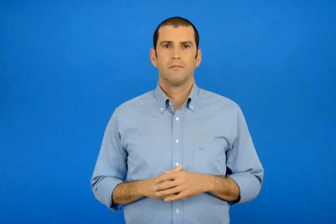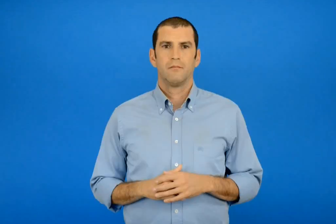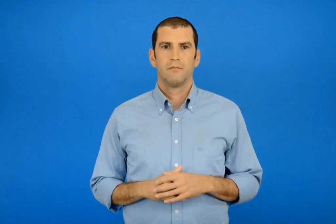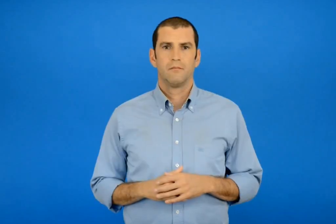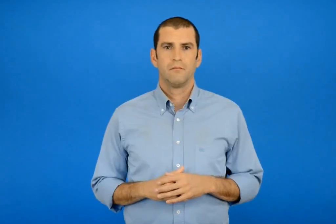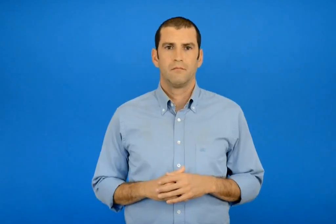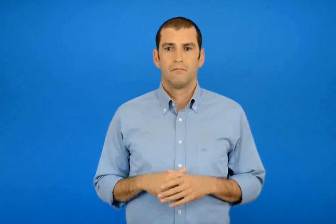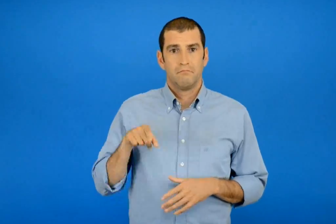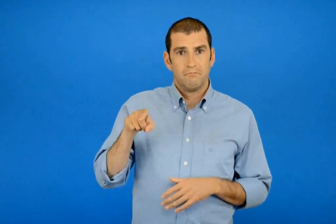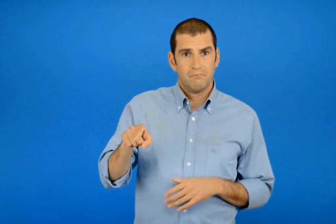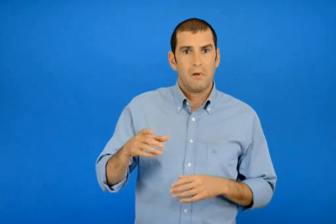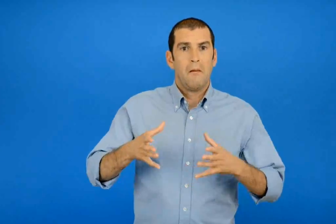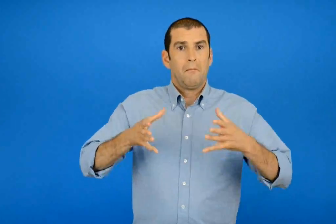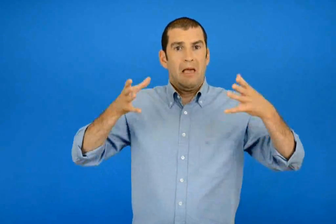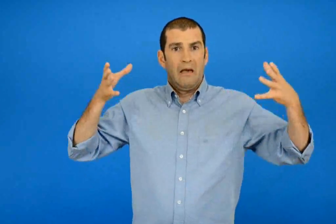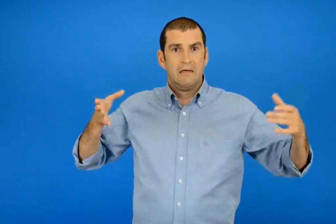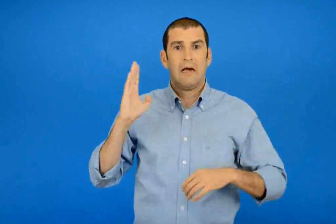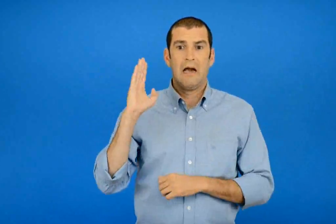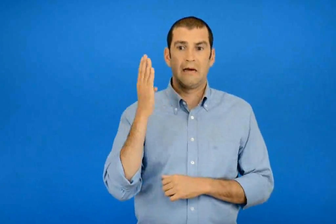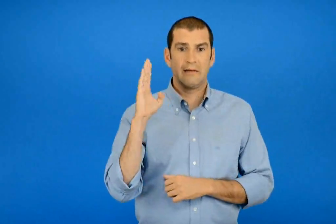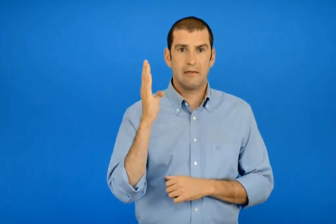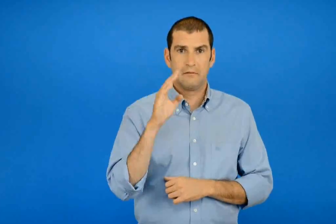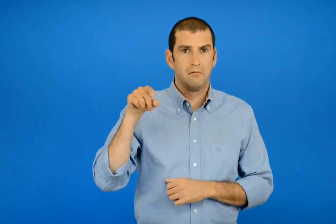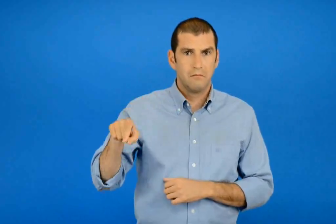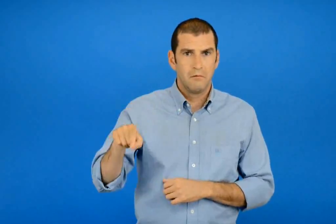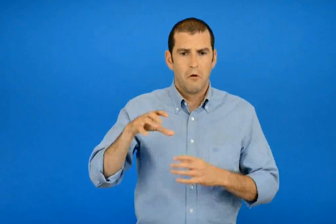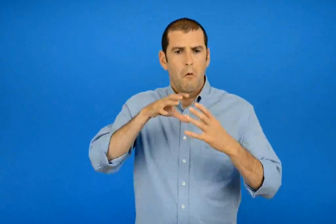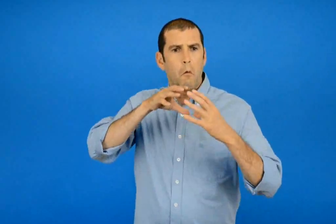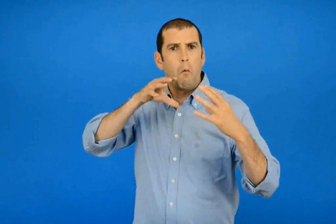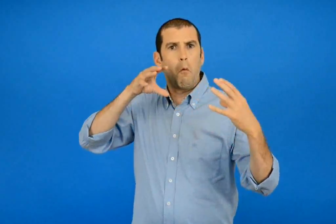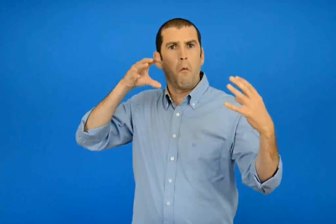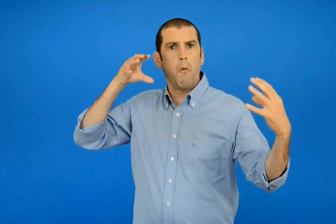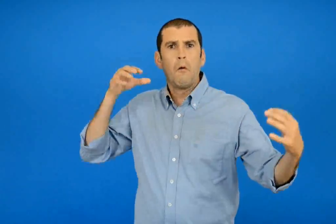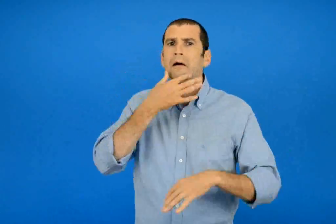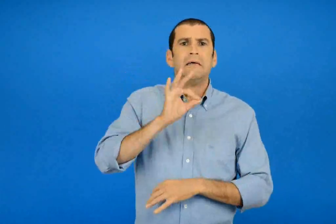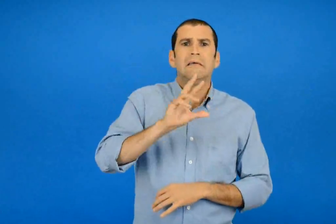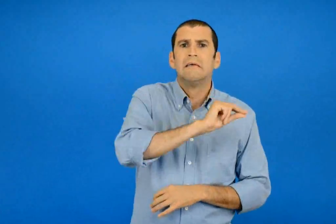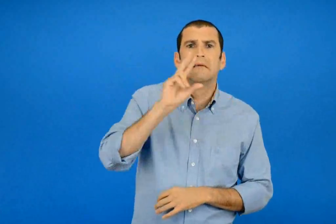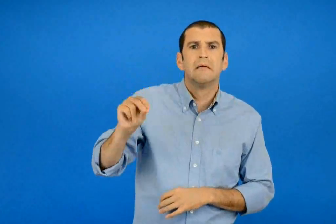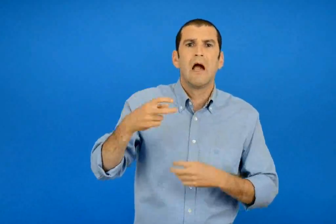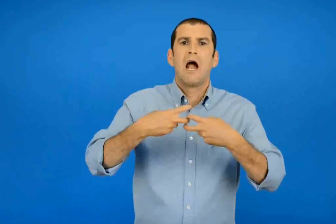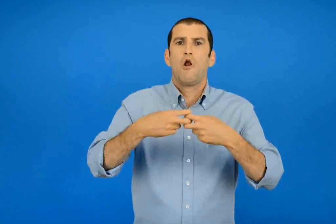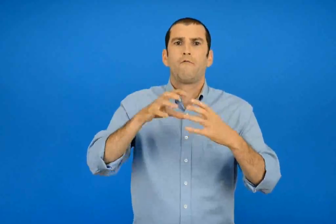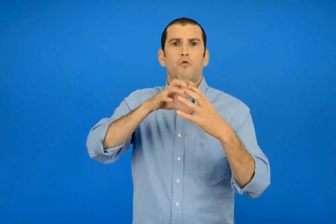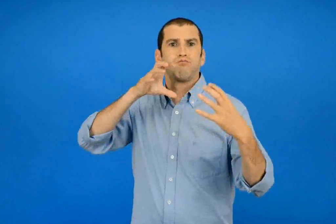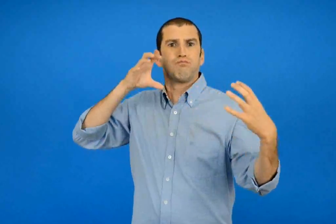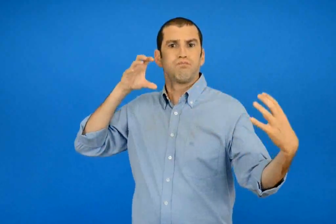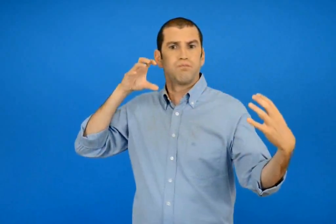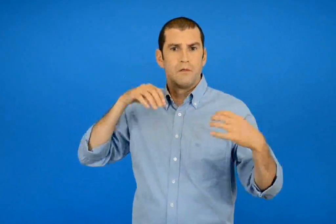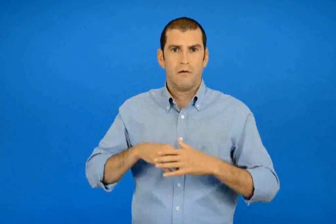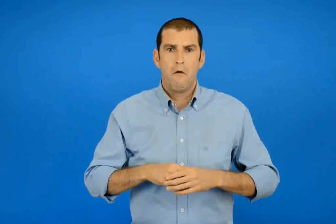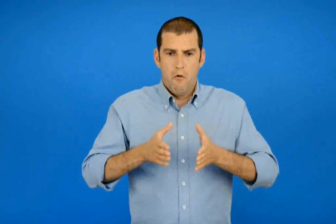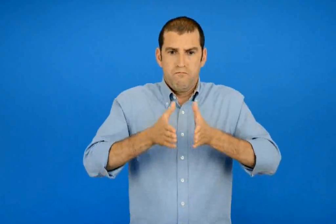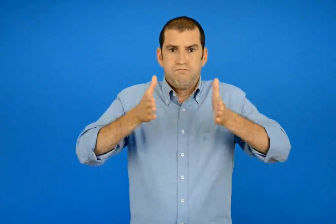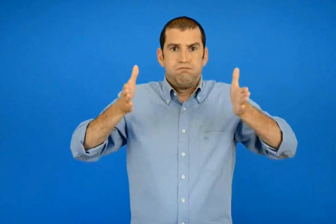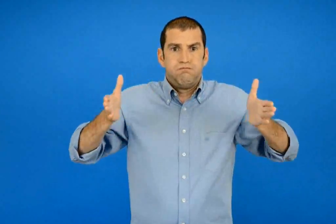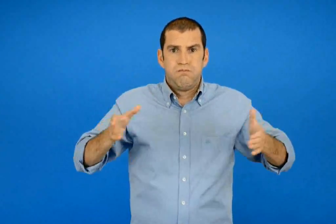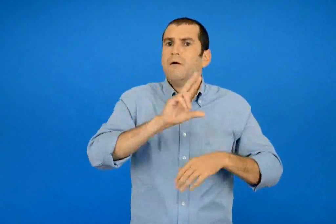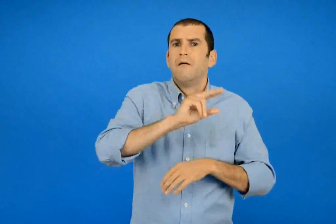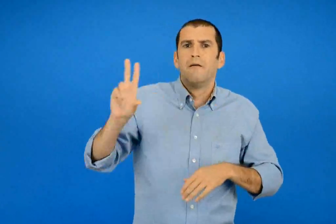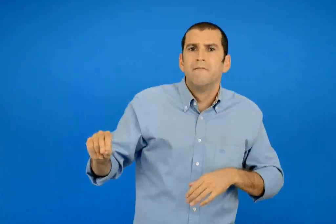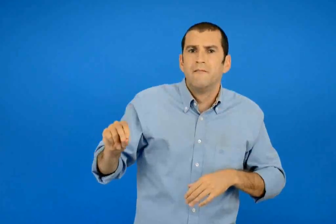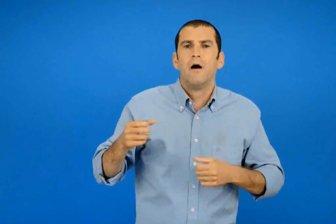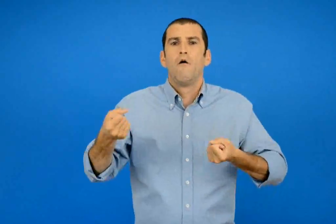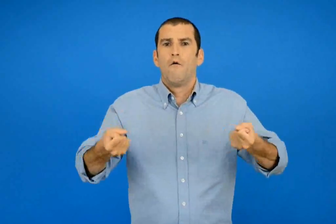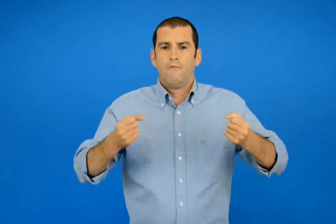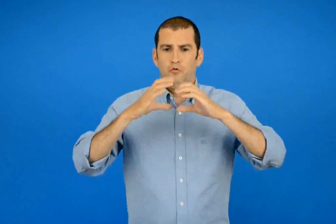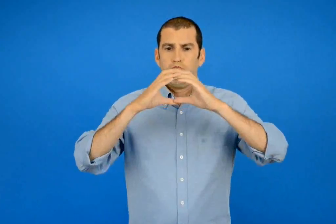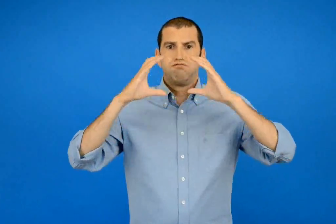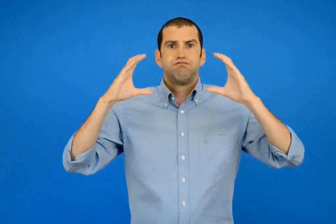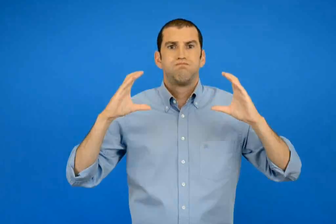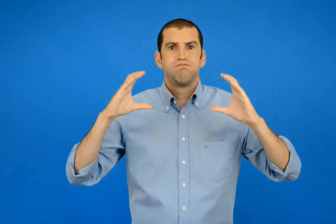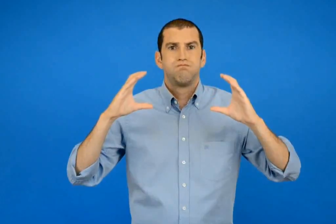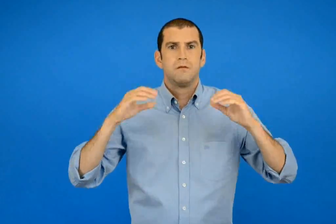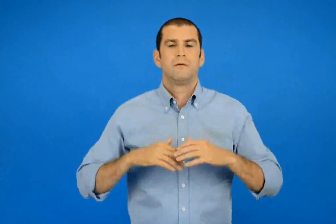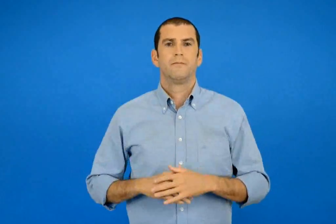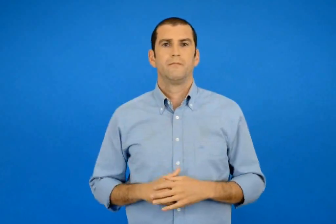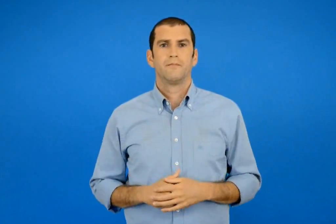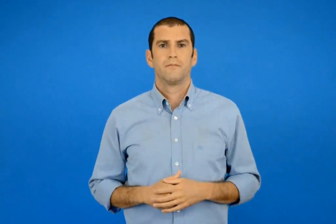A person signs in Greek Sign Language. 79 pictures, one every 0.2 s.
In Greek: ο μέγας καρχαρίας μακρύς σαν λεωφορείο φαρδύς σαν βυτιοφόρο
